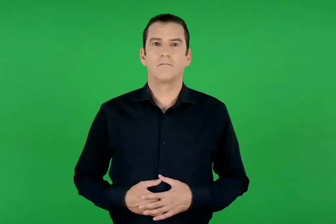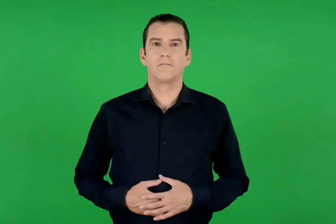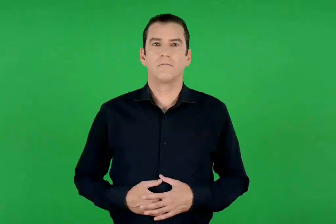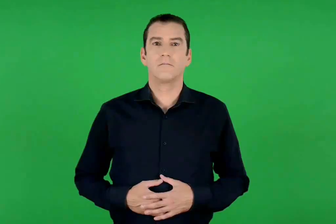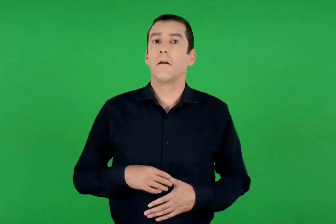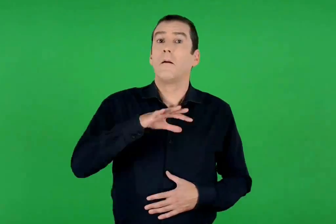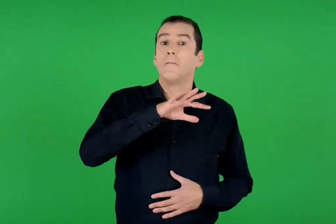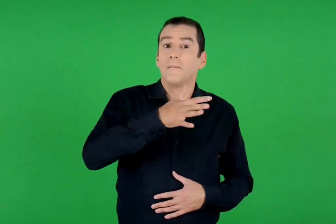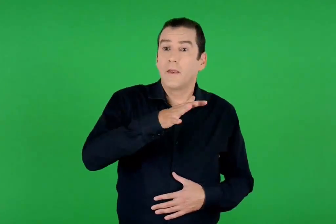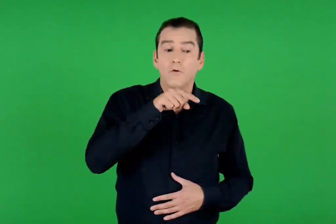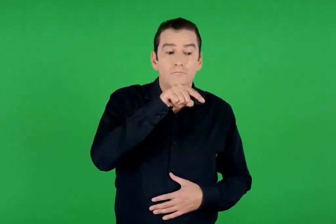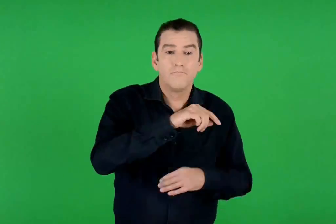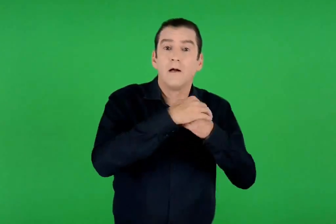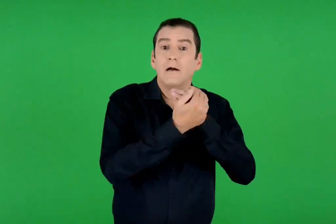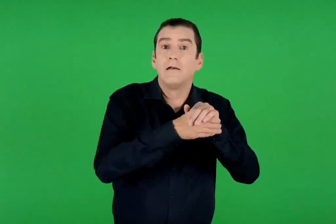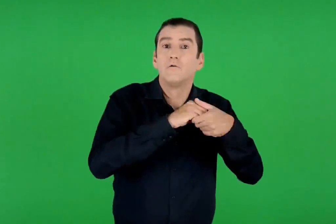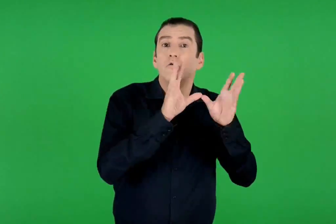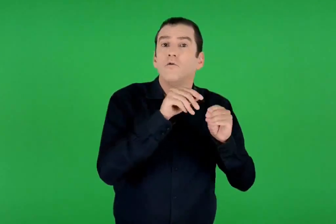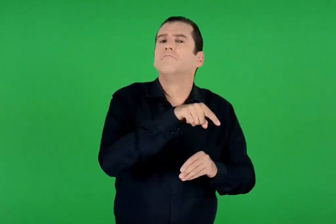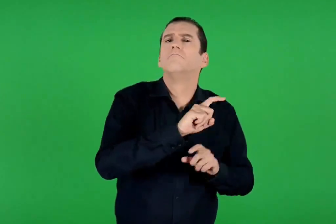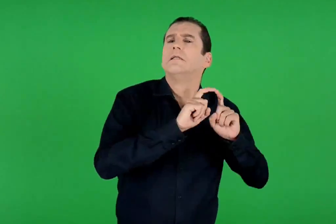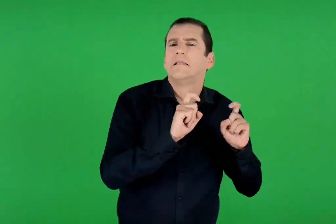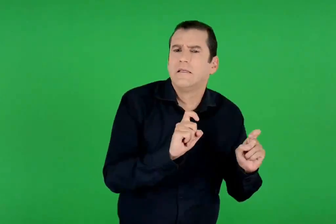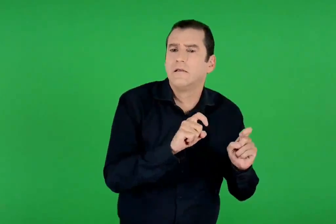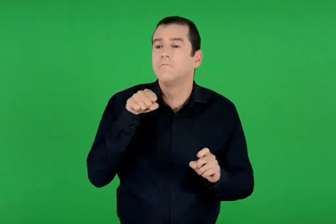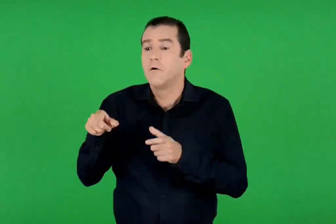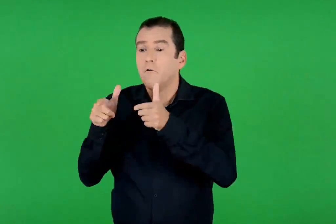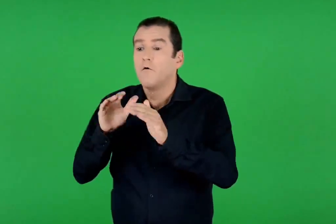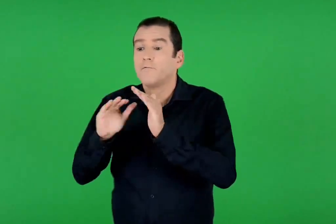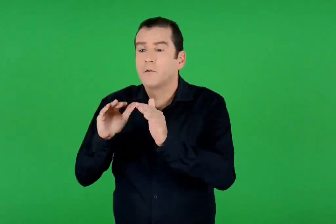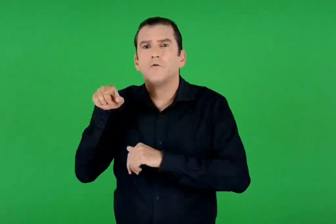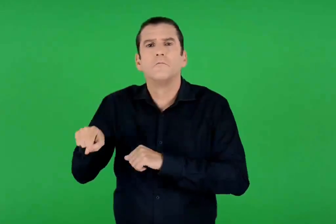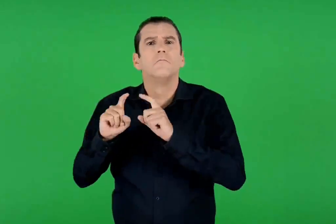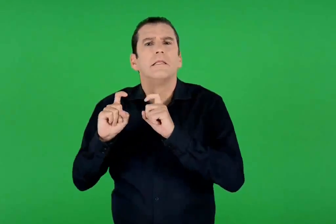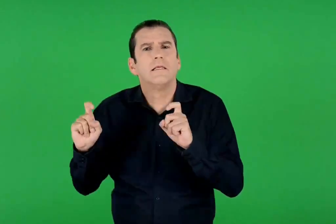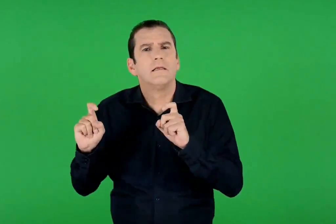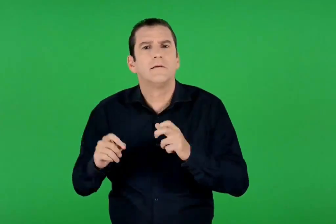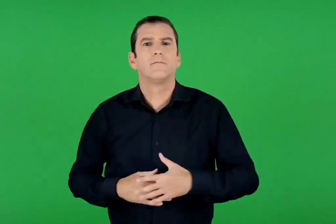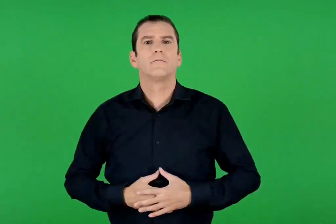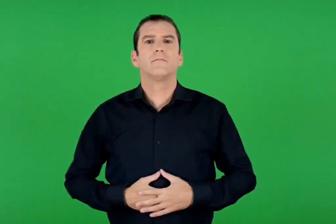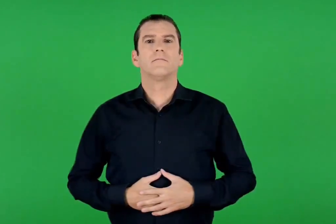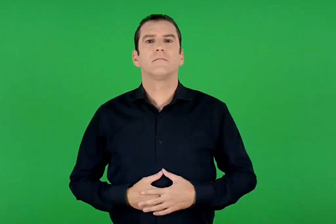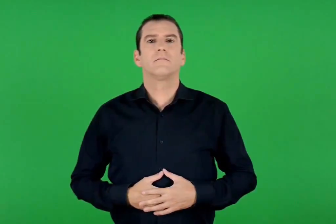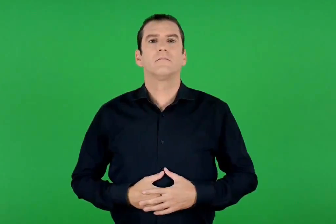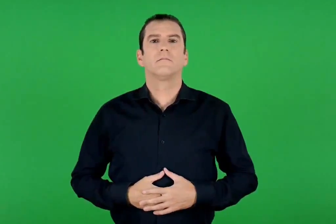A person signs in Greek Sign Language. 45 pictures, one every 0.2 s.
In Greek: τι είναι αυτό για το οποίο πιθανόν να νοιάζονται και τι να φροντίζουν ;
